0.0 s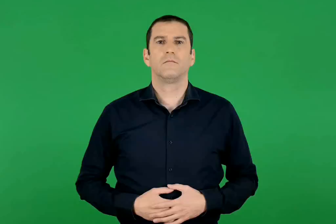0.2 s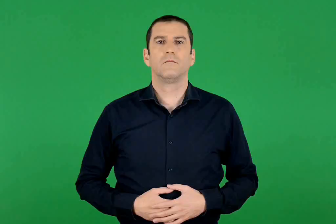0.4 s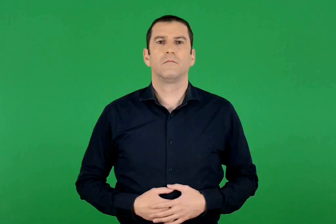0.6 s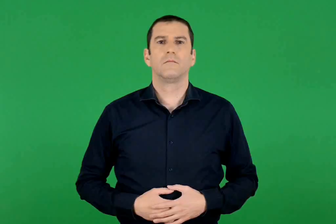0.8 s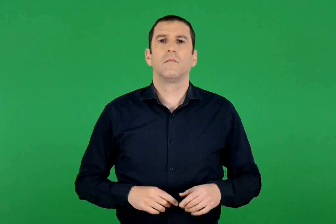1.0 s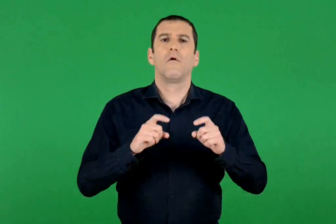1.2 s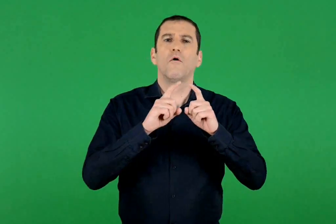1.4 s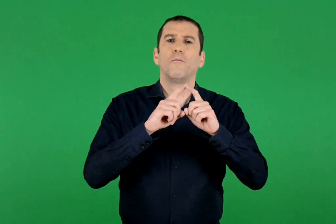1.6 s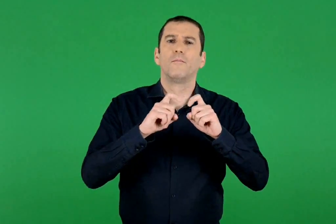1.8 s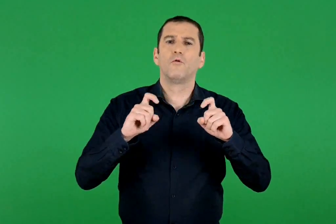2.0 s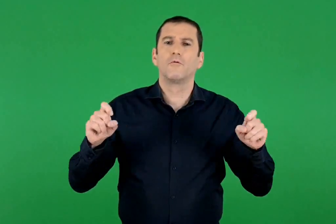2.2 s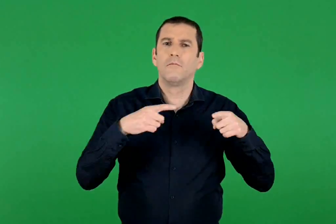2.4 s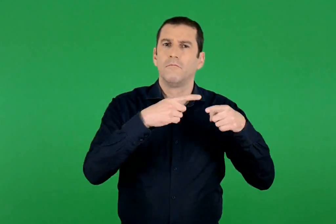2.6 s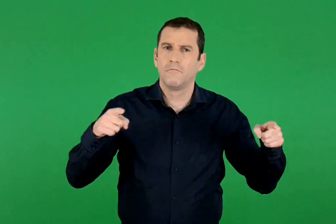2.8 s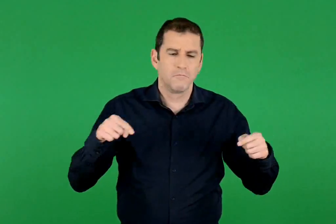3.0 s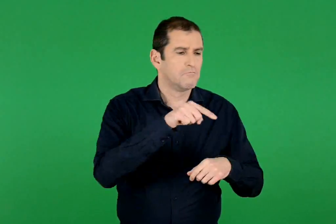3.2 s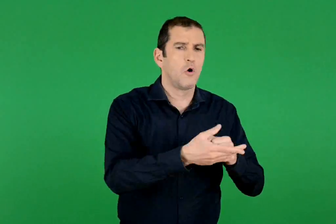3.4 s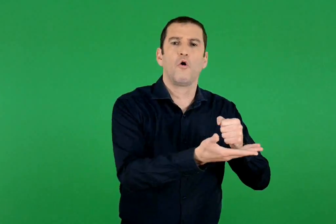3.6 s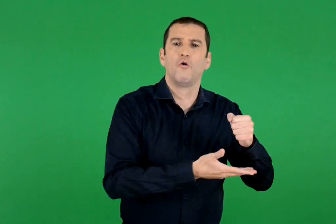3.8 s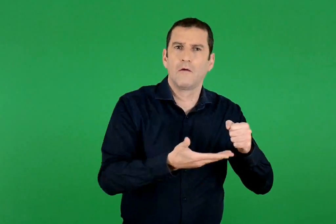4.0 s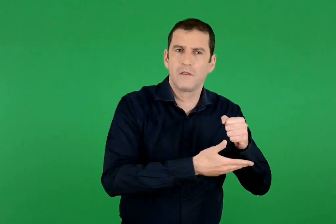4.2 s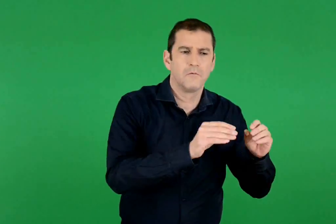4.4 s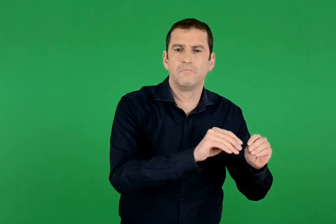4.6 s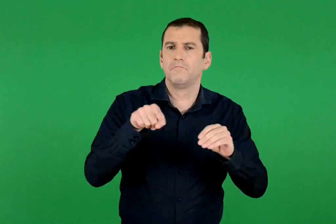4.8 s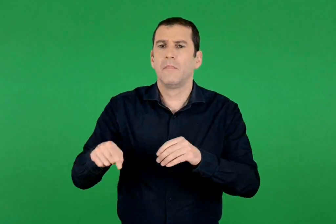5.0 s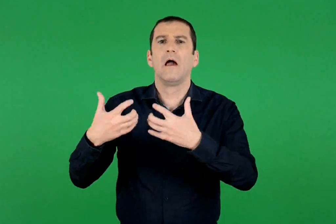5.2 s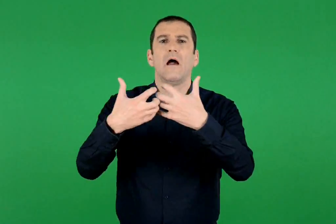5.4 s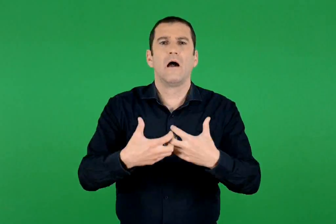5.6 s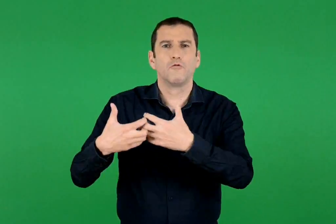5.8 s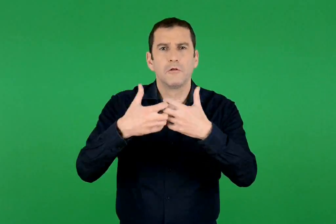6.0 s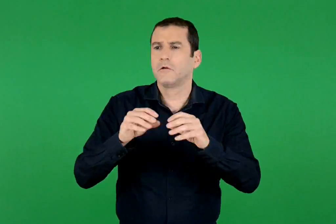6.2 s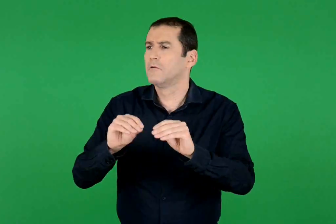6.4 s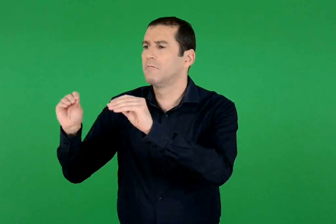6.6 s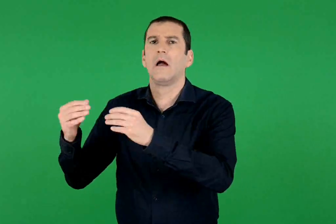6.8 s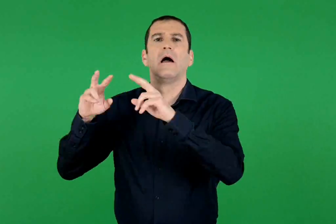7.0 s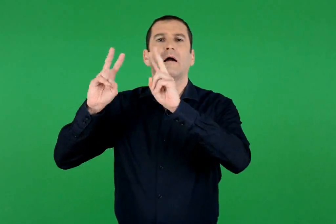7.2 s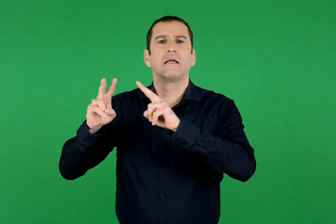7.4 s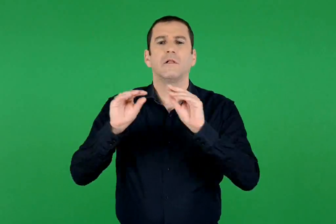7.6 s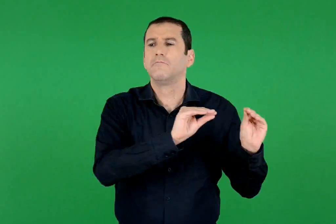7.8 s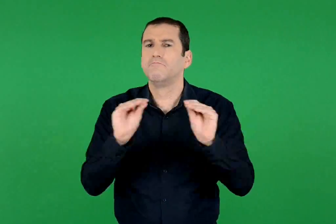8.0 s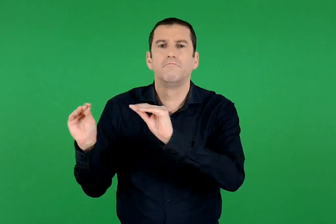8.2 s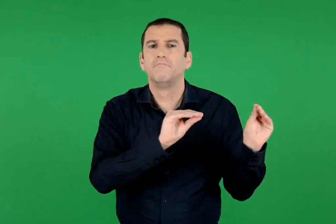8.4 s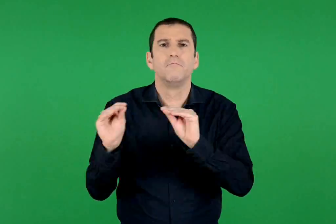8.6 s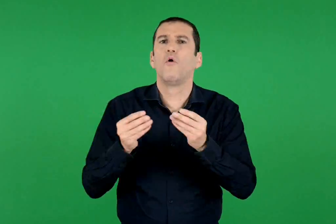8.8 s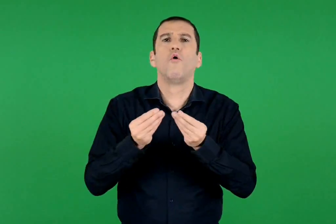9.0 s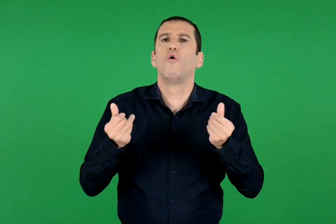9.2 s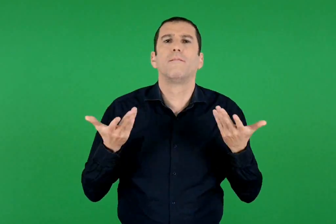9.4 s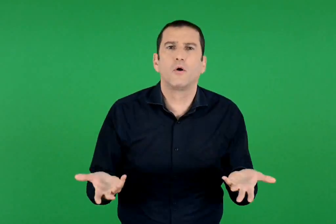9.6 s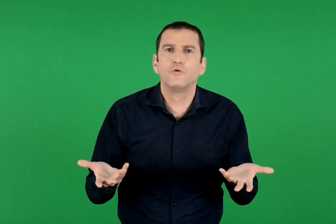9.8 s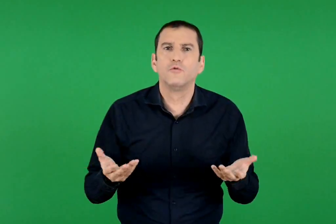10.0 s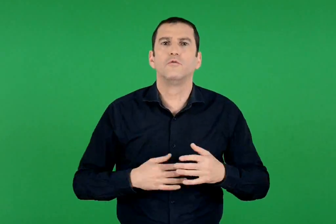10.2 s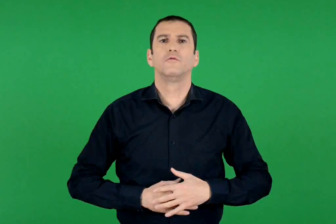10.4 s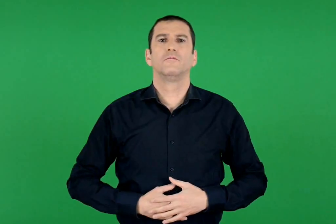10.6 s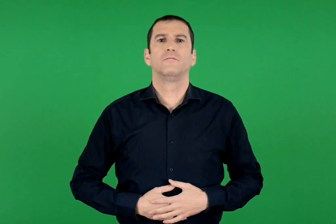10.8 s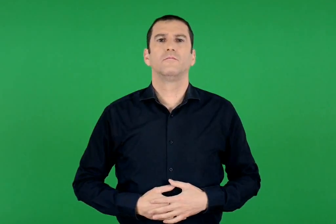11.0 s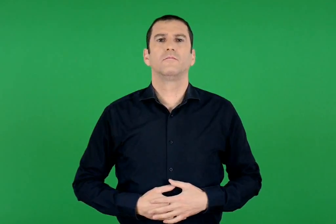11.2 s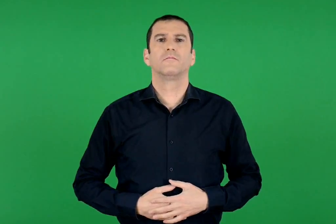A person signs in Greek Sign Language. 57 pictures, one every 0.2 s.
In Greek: πώς μεταφέρονται τα προϊόντα από τα χωράφια και τα εργοστάσια στα καταστήματα ;
